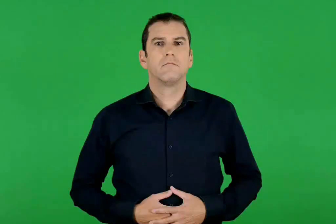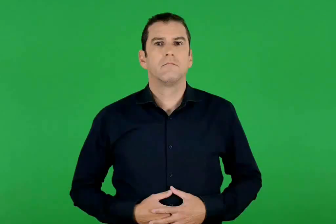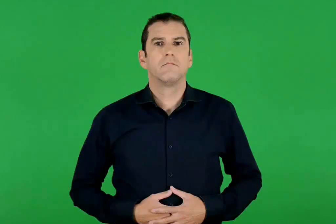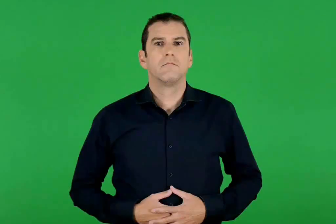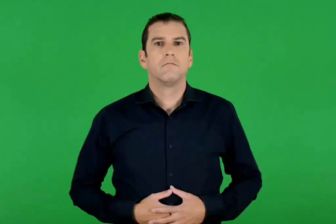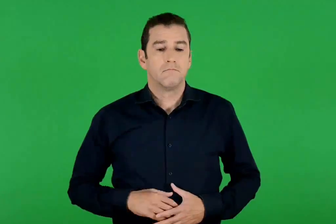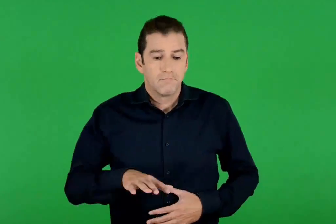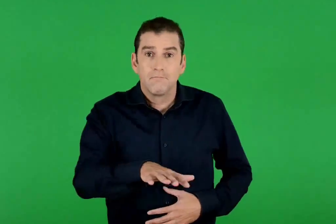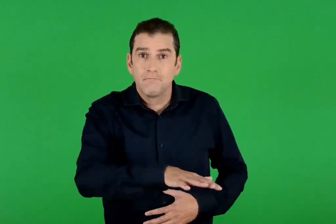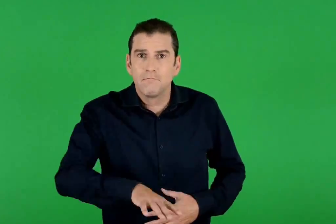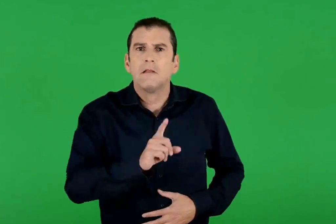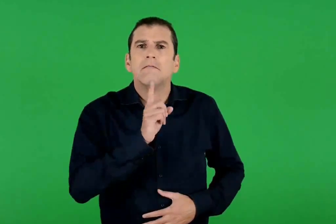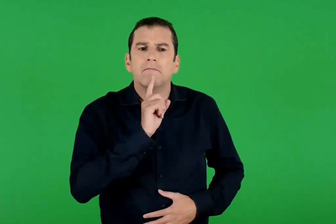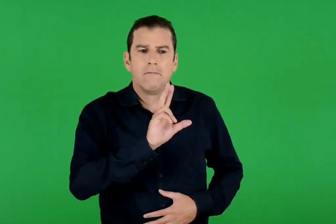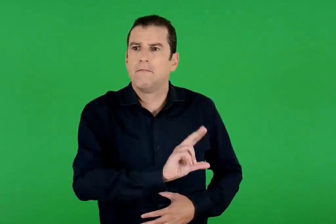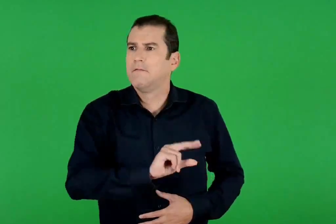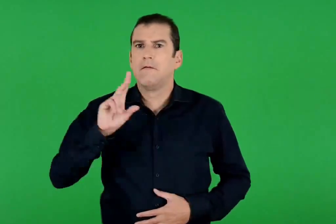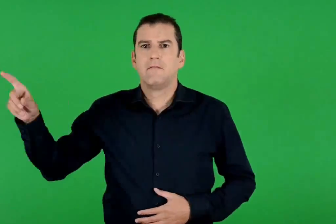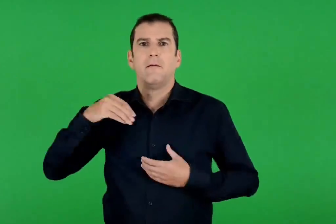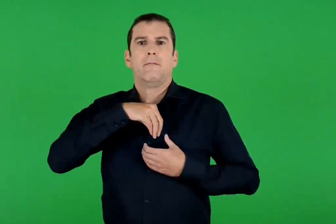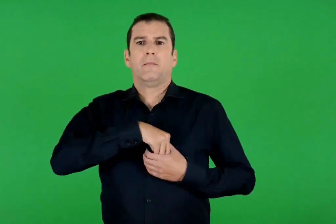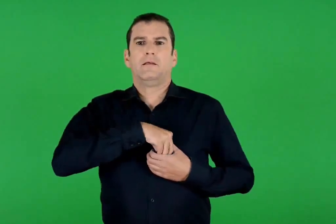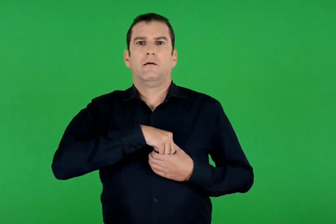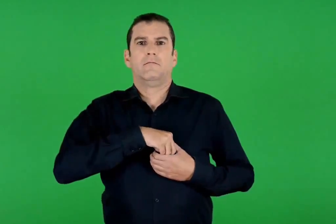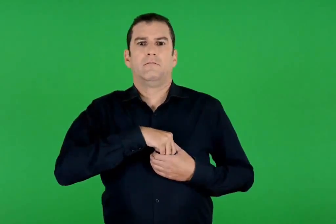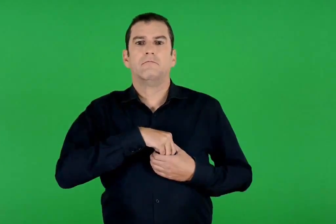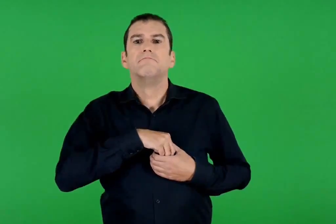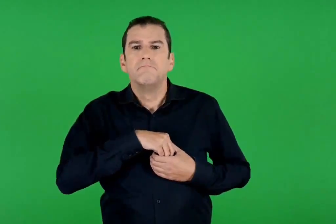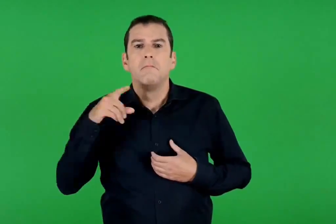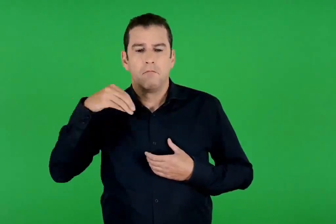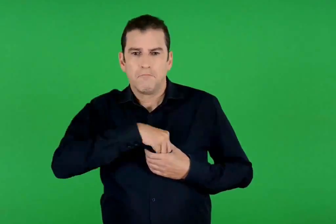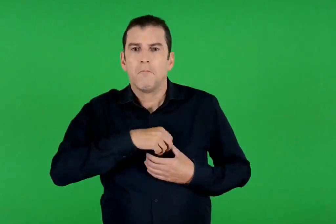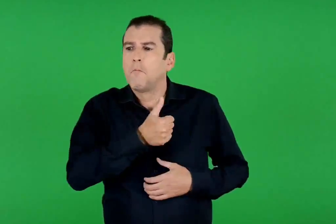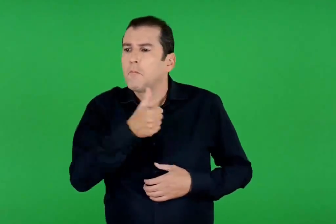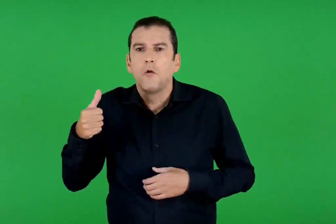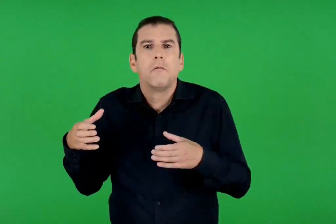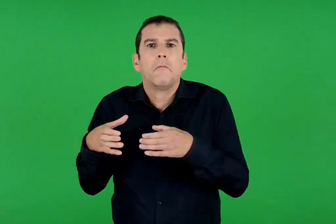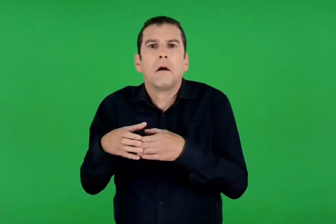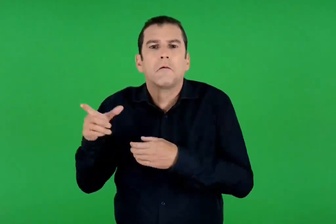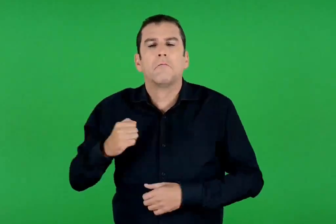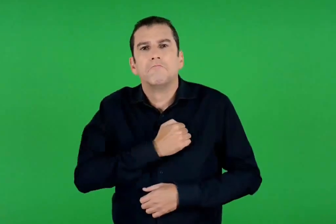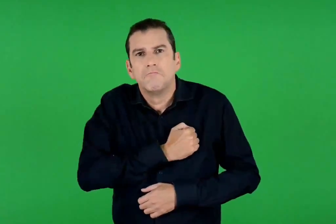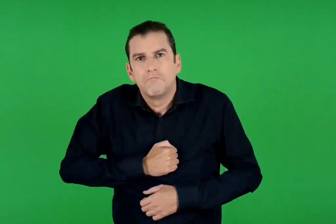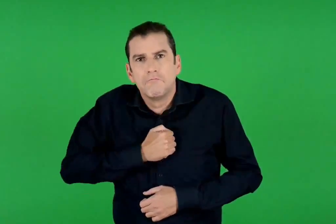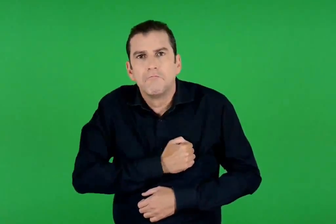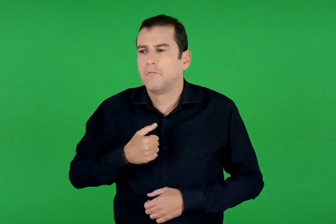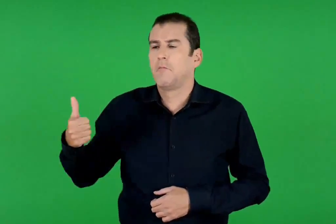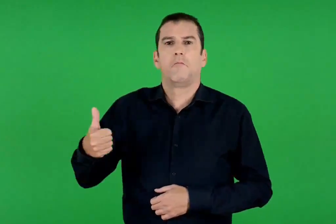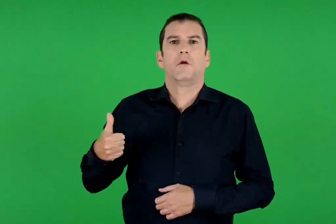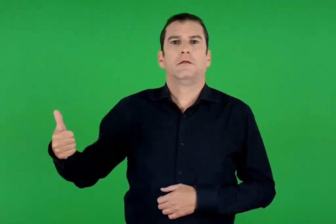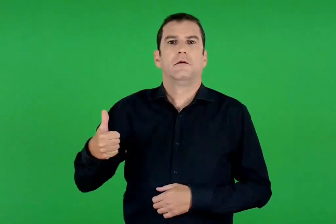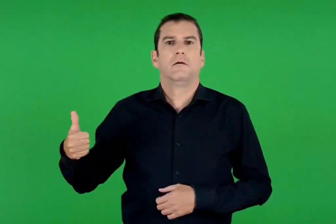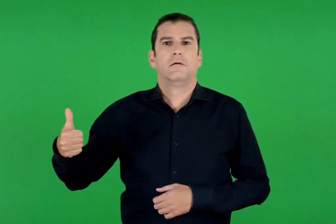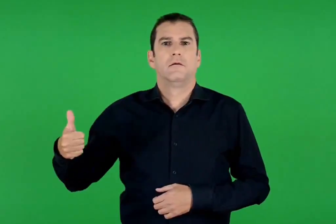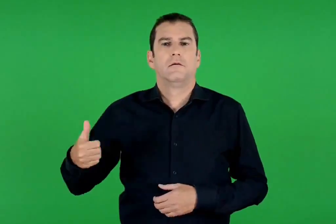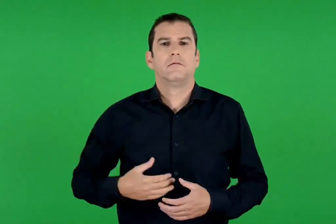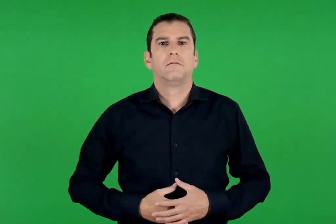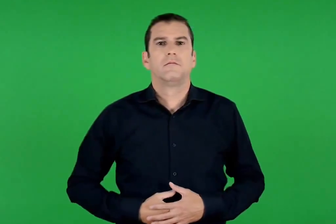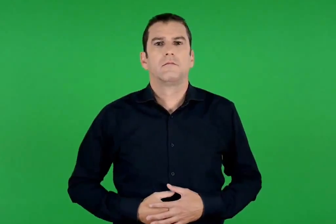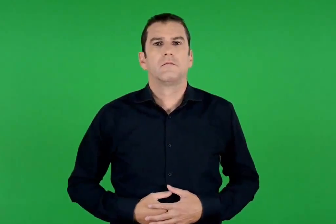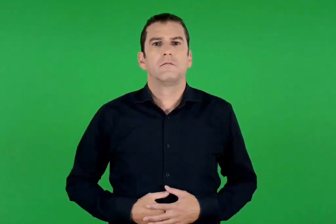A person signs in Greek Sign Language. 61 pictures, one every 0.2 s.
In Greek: το ίδιο ένιωθε και την καρδιά του. μόνη του συντροφιά είχε τη λύπη και τη μοναξιά
